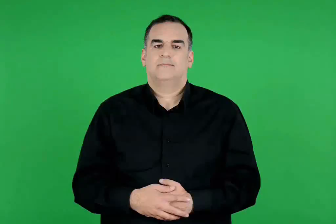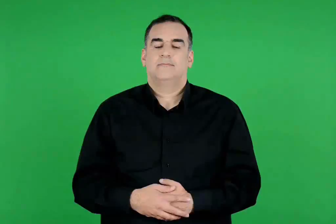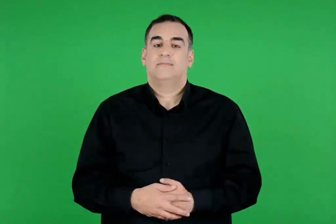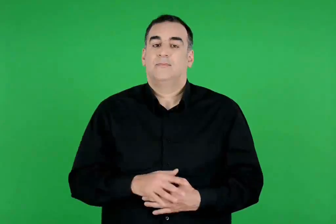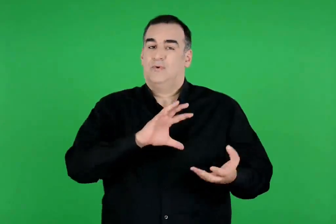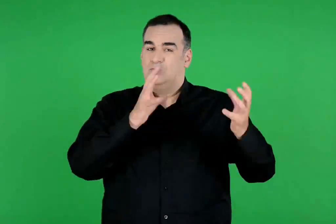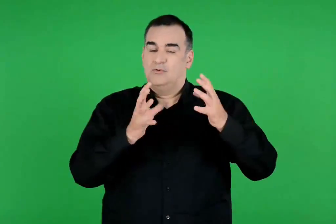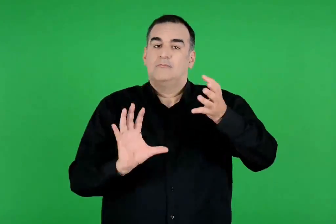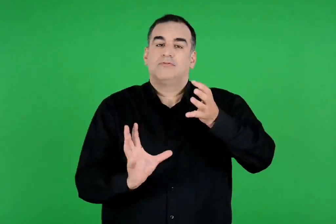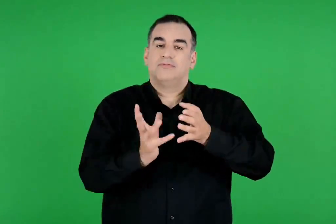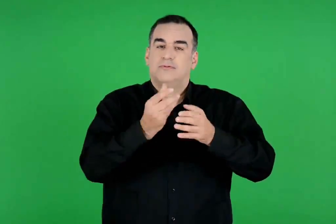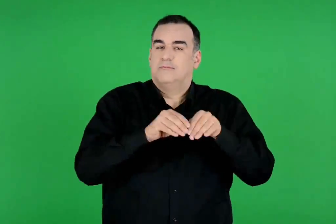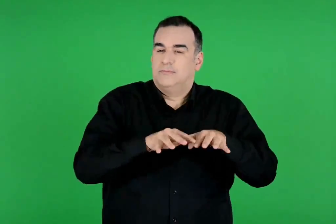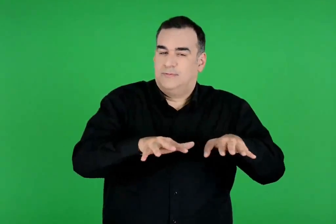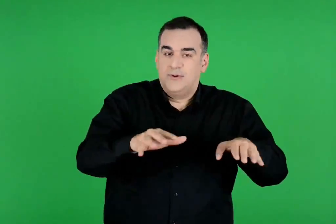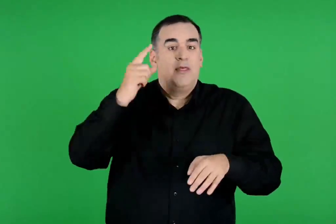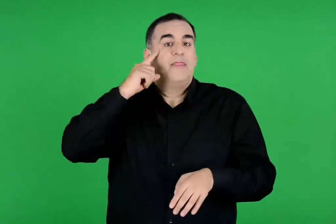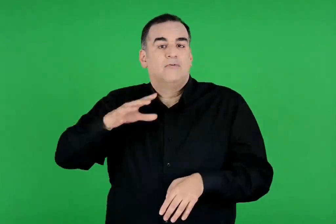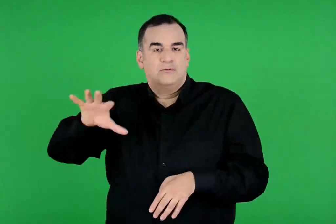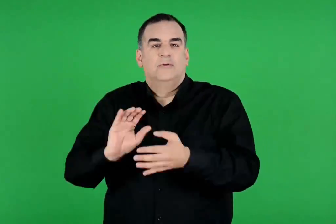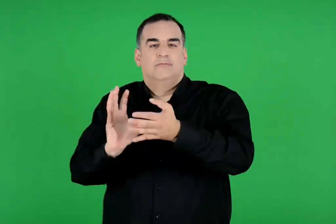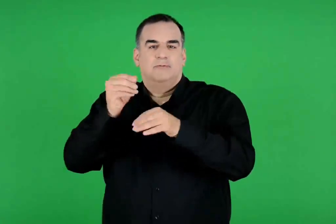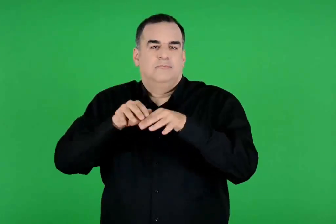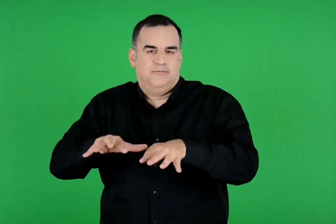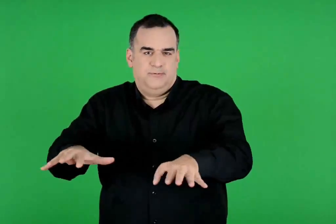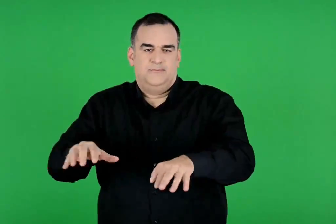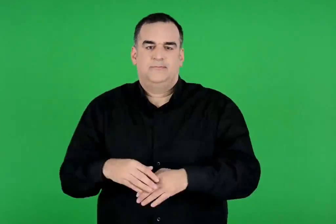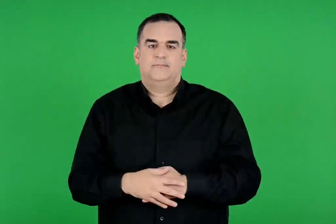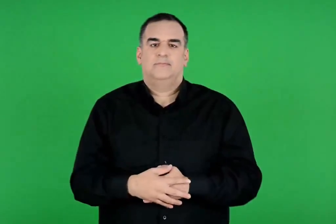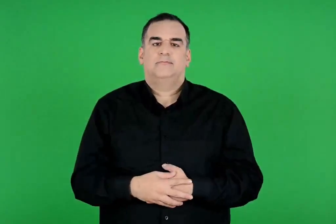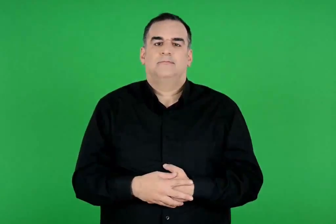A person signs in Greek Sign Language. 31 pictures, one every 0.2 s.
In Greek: η δημιουργία του κόσμου και των θεών
